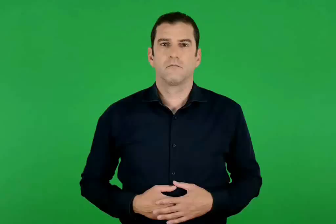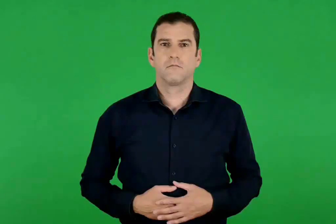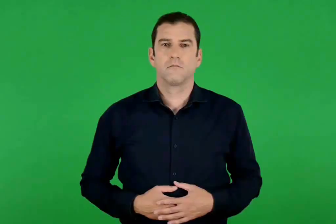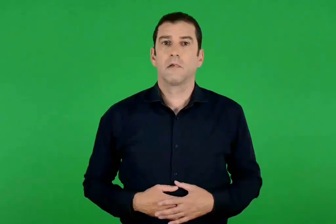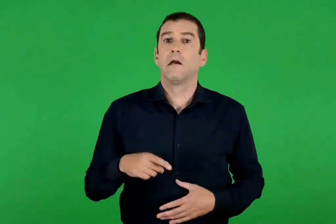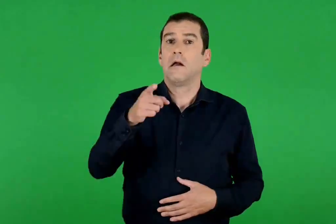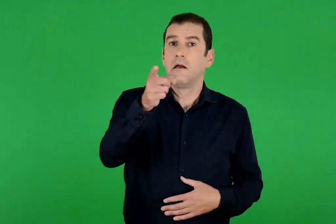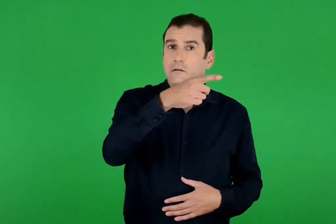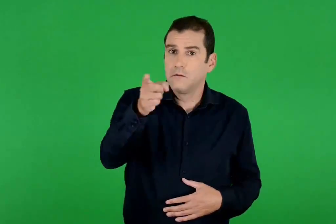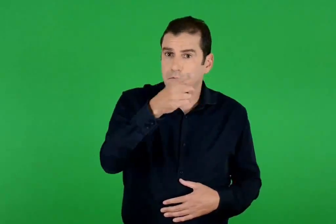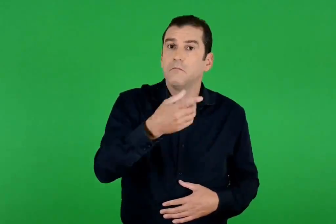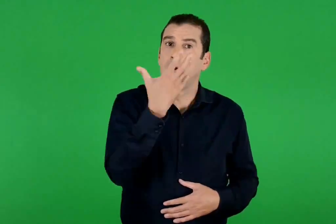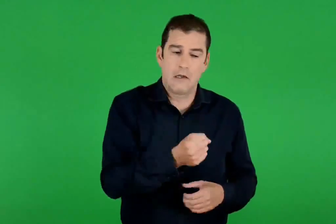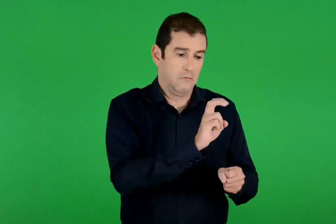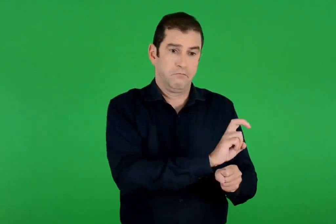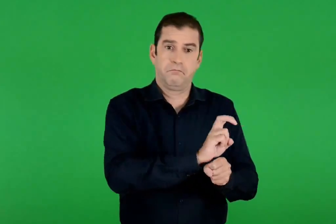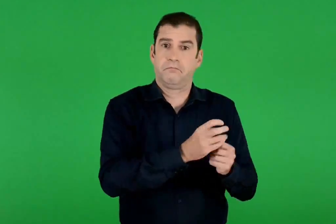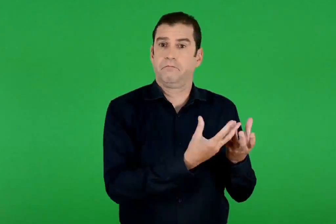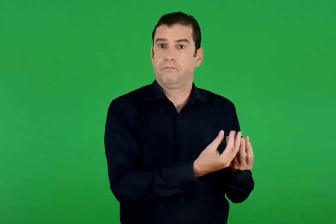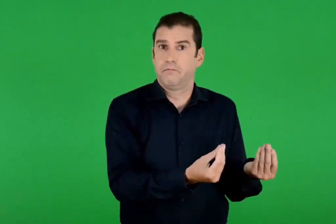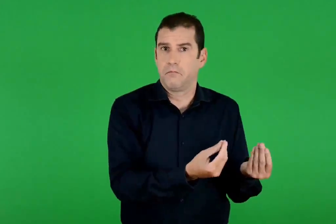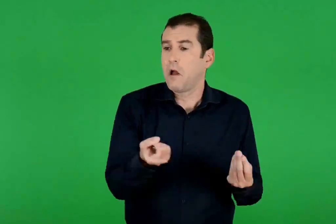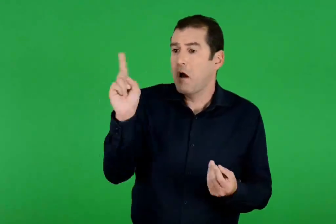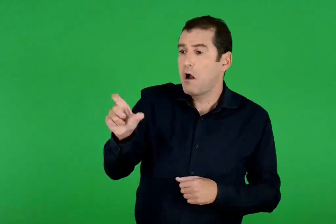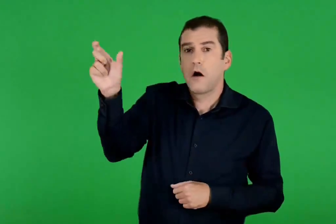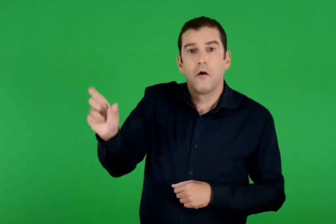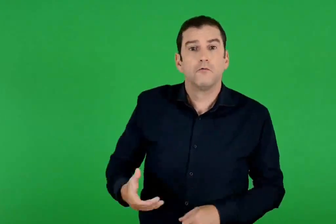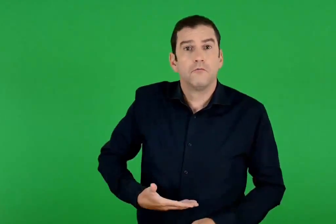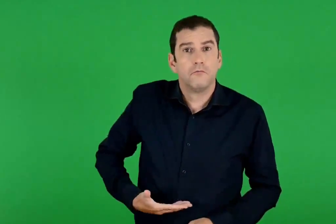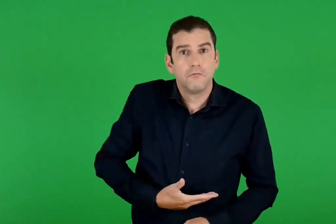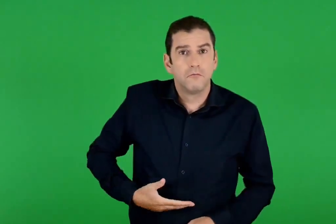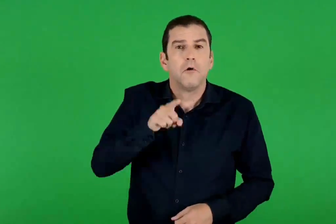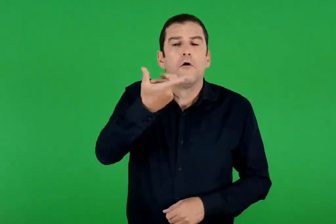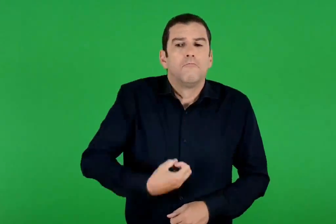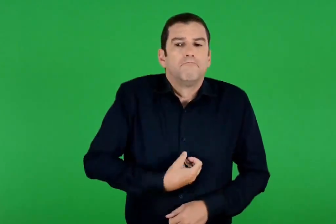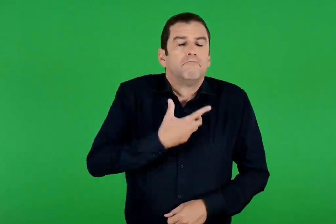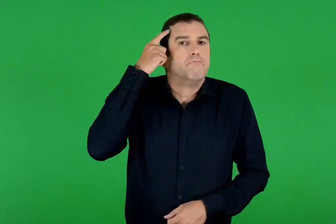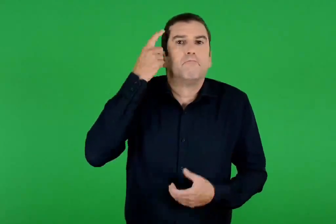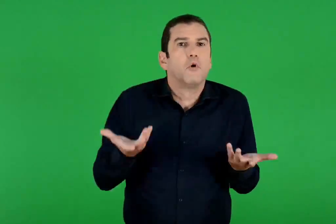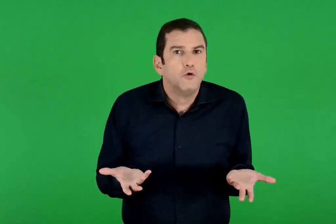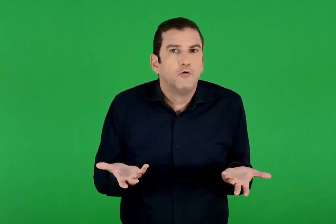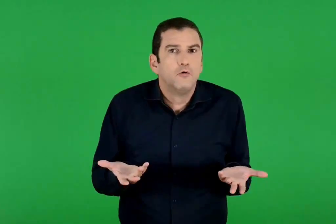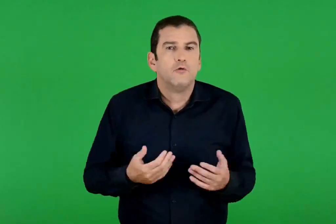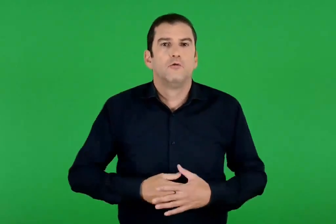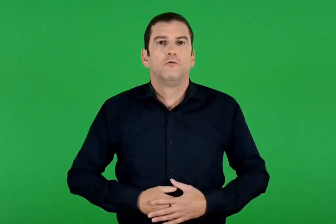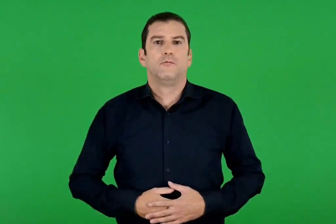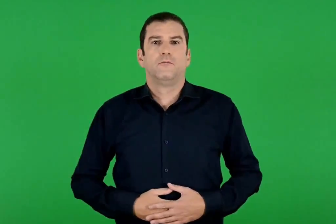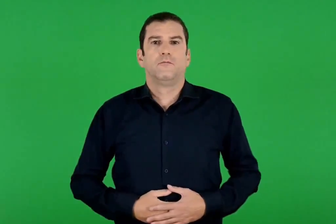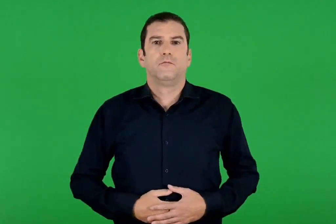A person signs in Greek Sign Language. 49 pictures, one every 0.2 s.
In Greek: πώς το καταλαβαίνετε , να έχετε εσείς περισσεύματα και ο άλλος να πεινά ;
